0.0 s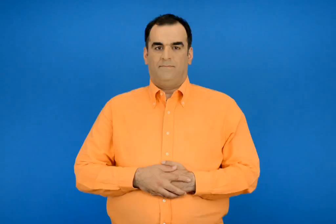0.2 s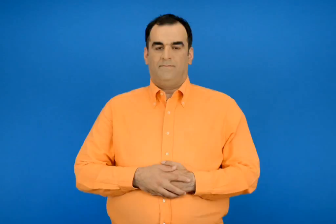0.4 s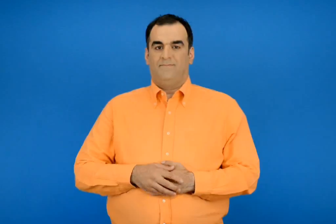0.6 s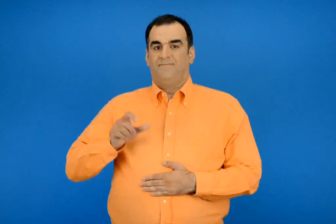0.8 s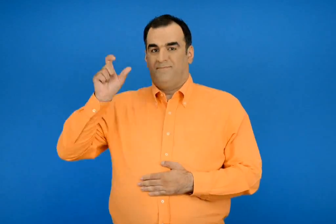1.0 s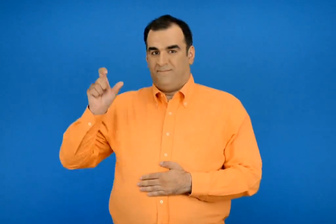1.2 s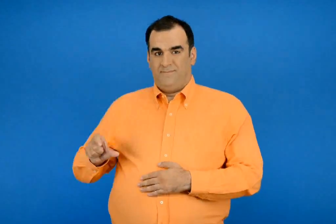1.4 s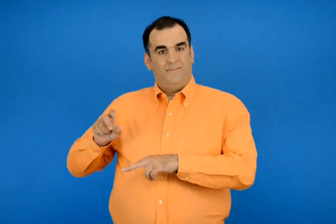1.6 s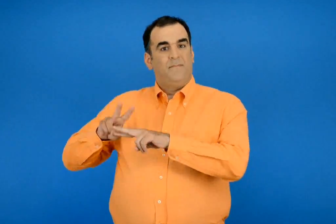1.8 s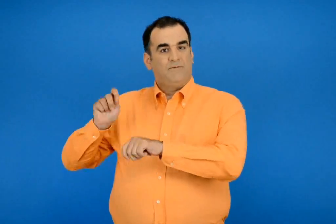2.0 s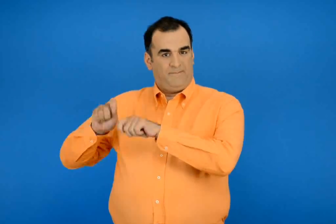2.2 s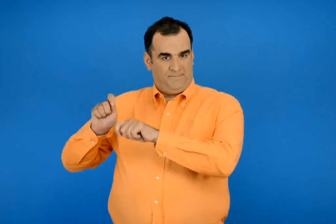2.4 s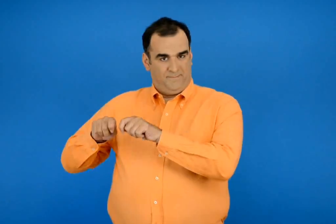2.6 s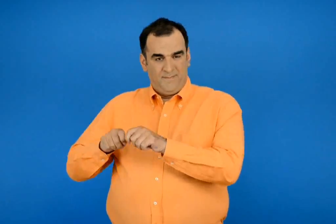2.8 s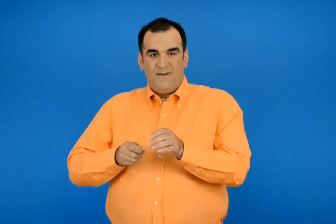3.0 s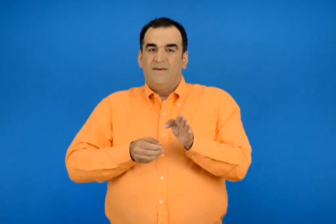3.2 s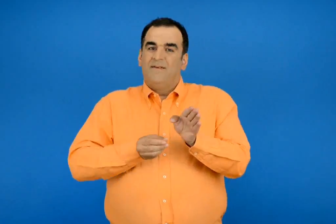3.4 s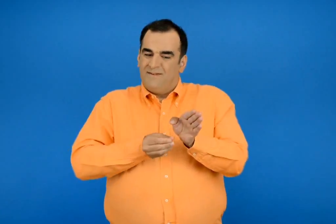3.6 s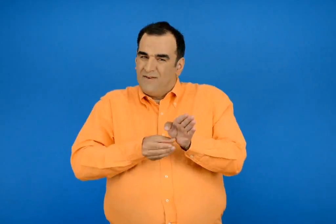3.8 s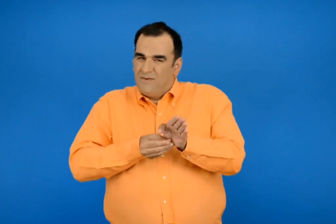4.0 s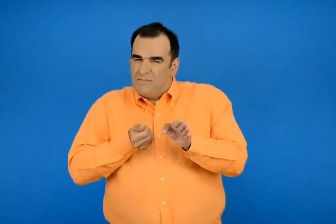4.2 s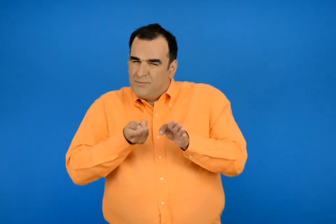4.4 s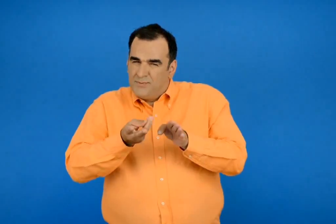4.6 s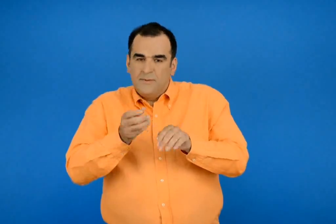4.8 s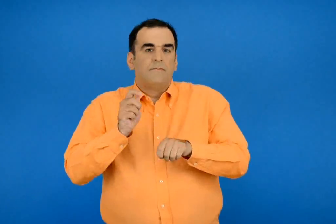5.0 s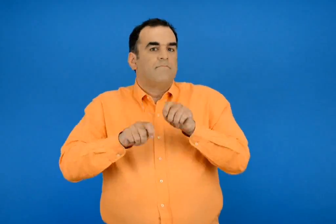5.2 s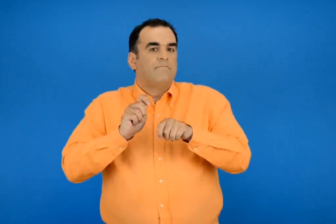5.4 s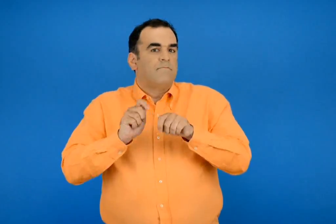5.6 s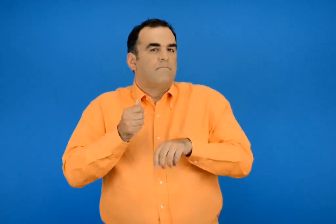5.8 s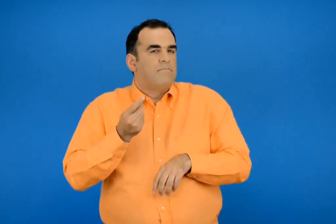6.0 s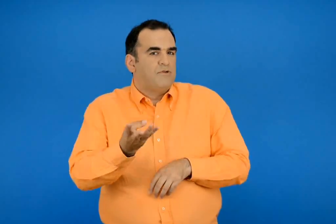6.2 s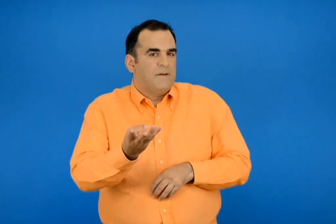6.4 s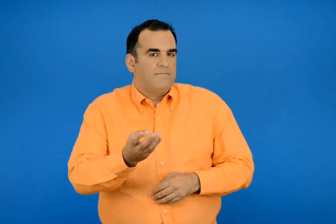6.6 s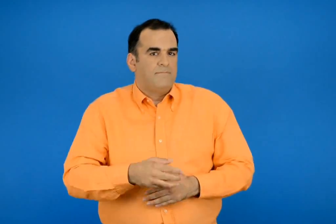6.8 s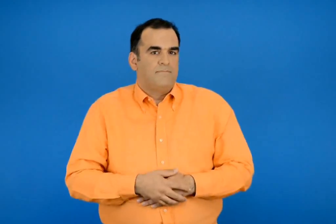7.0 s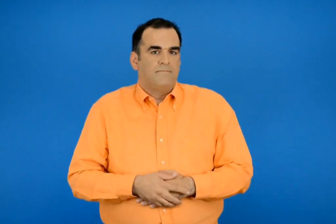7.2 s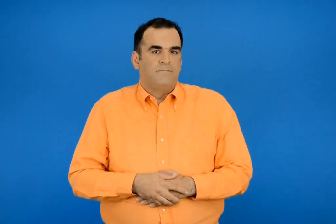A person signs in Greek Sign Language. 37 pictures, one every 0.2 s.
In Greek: πόσα τακουνιά πρέπει να φτιάξει ο τσαγκάρης ;
